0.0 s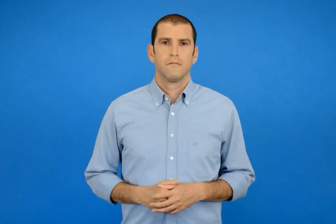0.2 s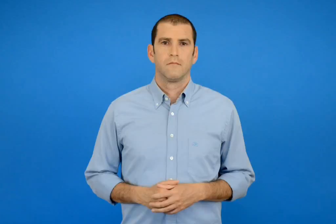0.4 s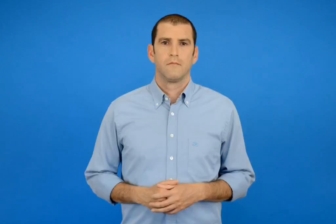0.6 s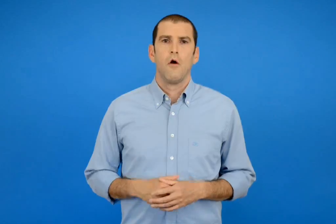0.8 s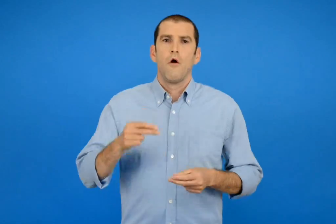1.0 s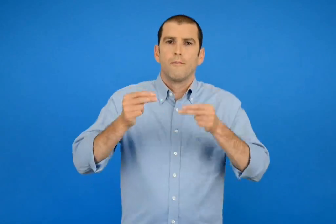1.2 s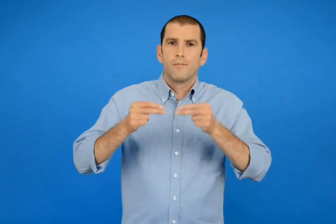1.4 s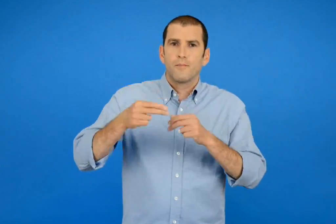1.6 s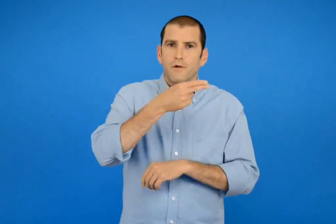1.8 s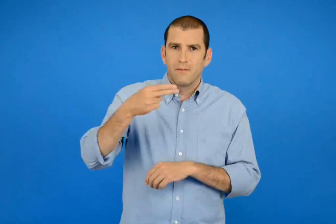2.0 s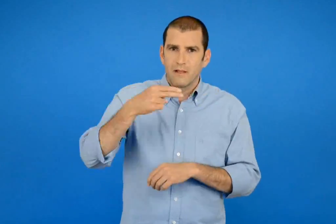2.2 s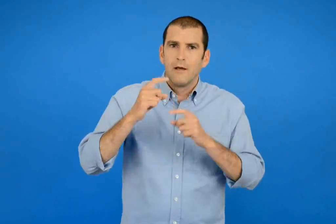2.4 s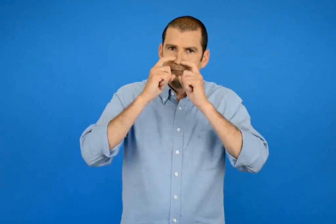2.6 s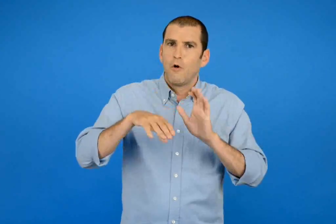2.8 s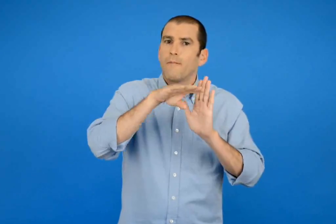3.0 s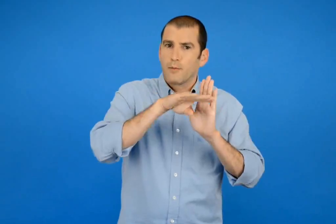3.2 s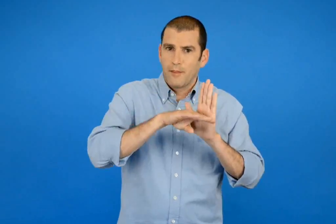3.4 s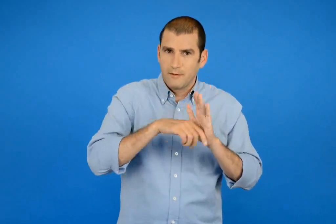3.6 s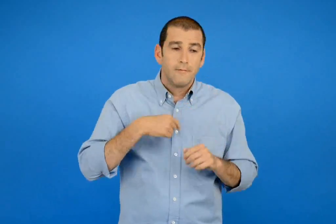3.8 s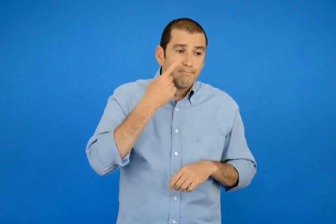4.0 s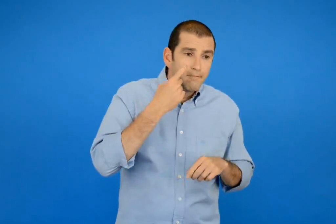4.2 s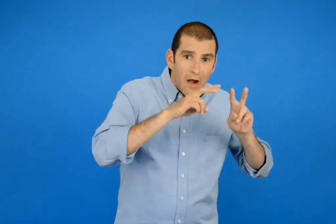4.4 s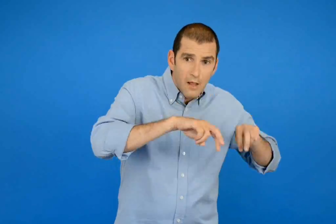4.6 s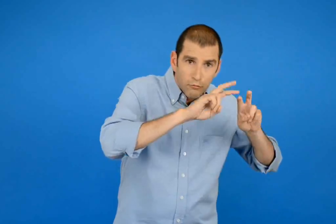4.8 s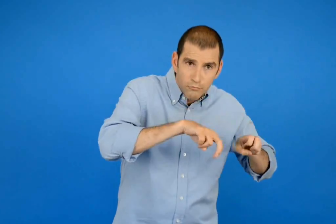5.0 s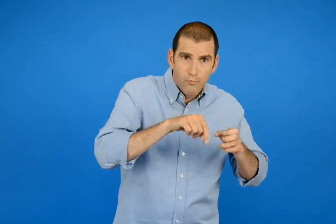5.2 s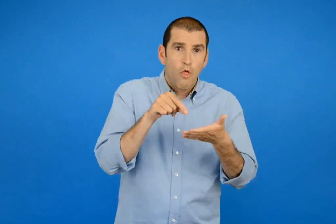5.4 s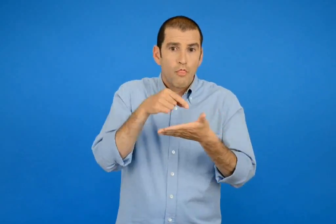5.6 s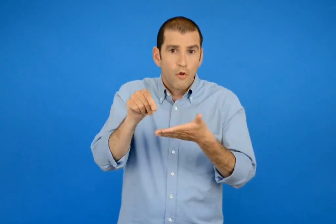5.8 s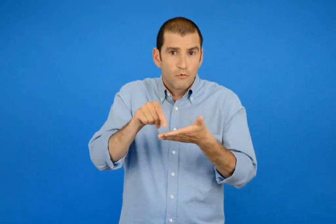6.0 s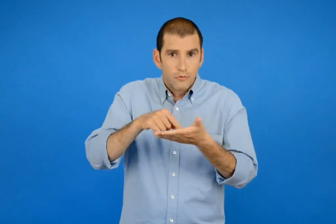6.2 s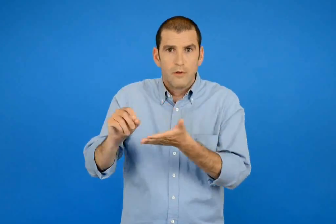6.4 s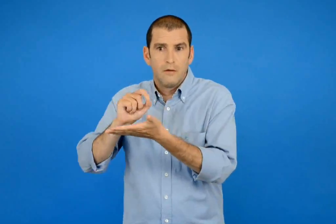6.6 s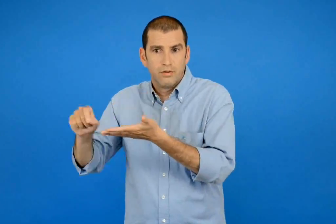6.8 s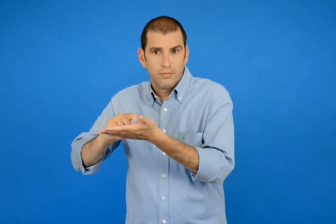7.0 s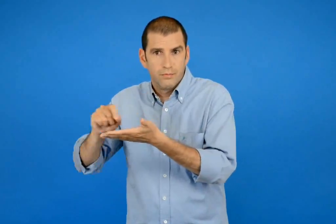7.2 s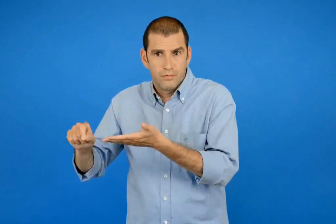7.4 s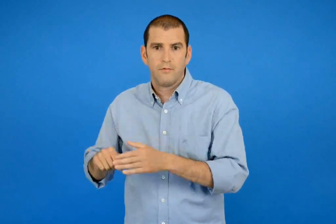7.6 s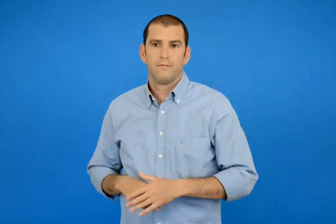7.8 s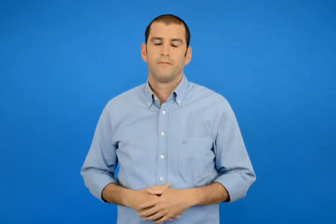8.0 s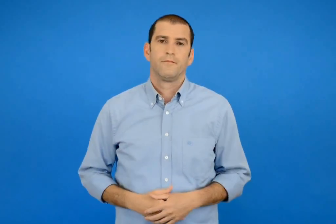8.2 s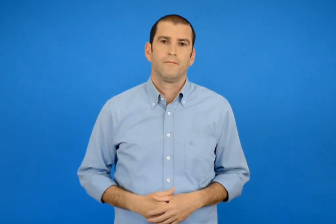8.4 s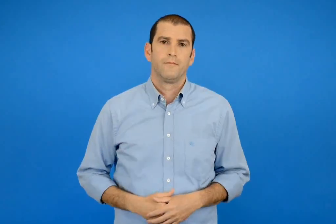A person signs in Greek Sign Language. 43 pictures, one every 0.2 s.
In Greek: να ελέγχουμε να διορθώνουμε να συμπληρώνουμε και να φτιάχνουμε προβλήματα με προϋποθέσεις
